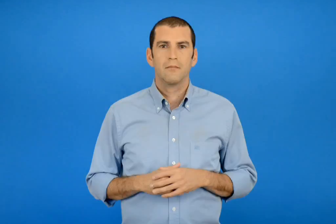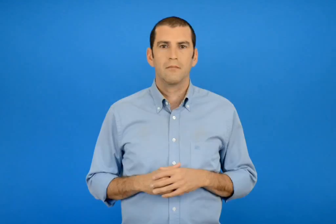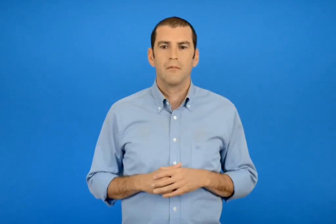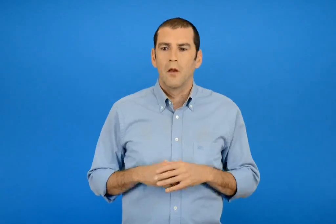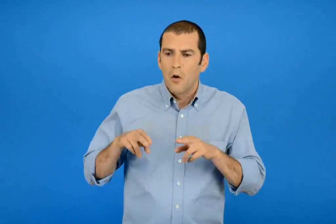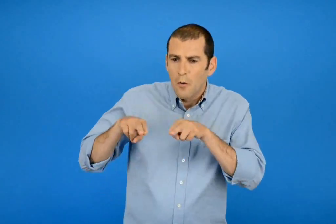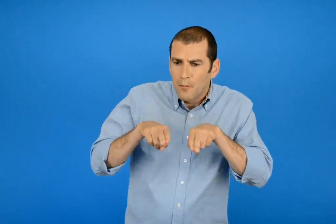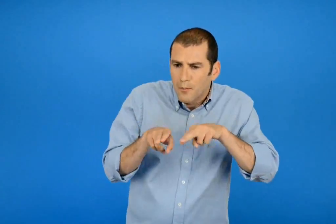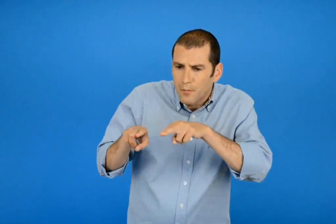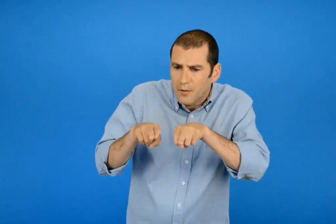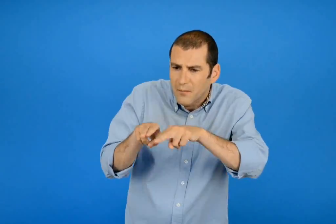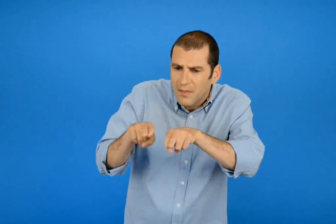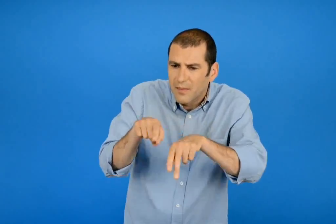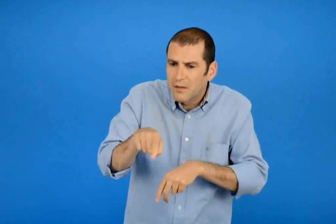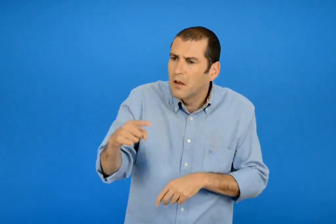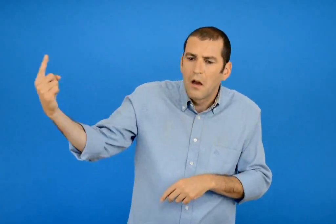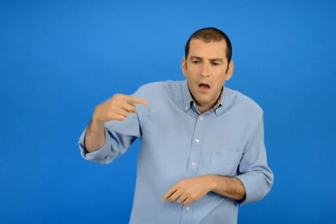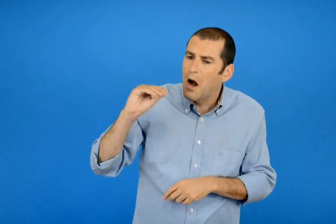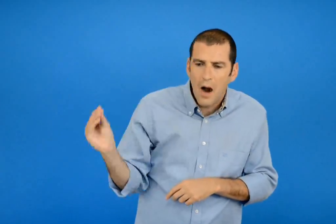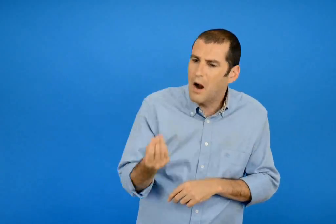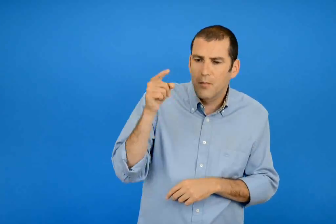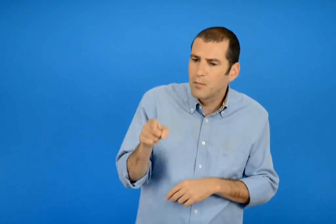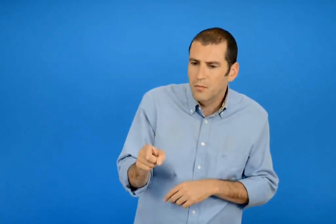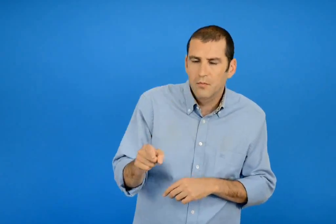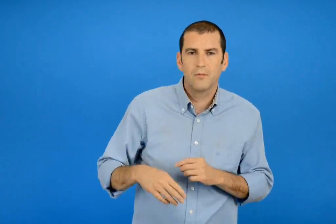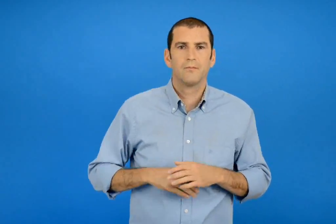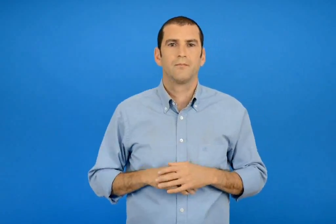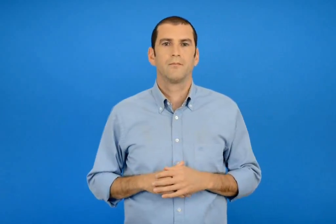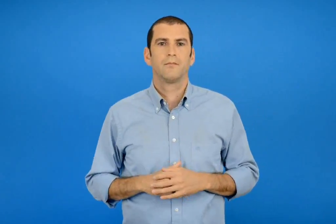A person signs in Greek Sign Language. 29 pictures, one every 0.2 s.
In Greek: από που είσαι ποταμάκι ;
